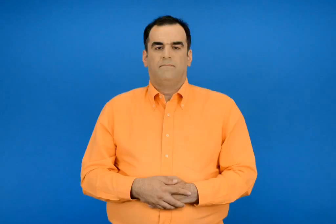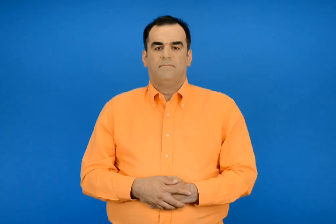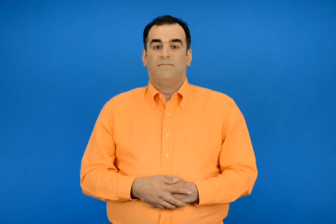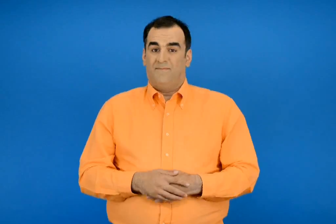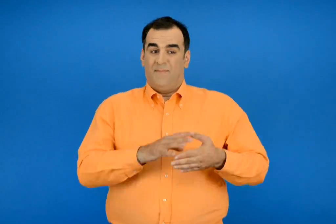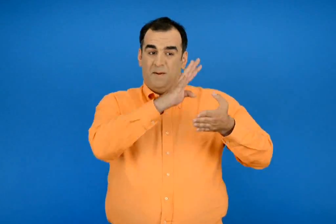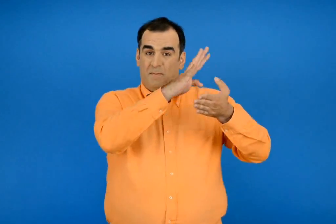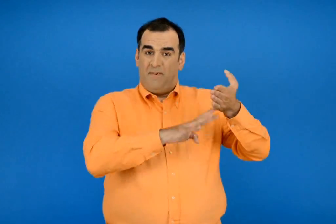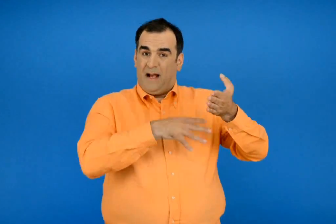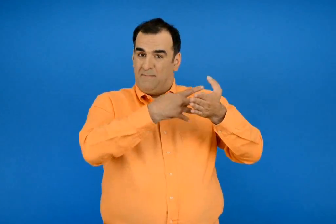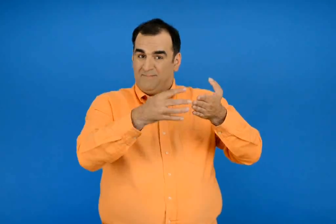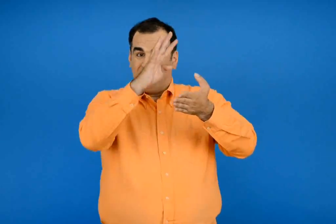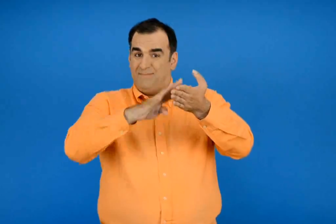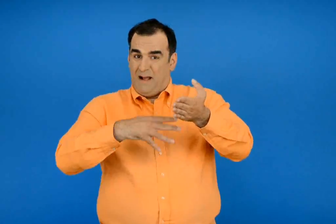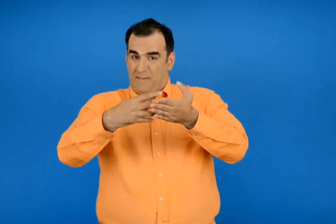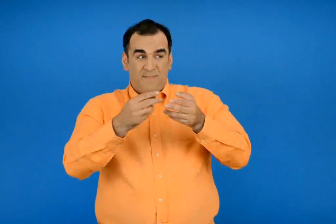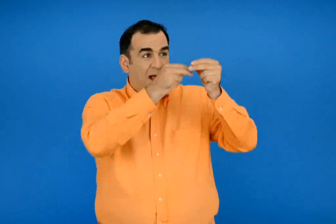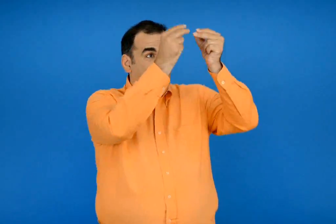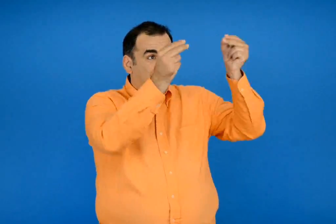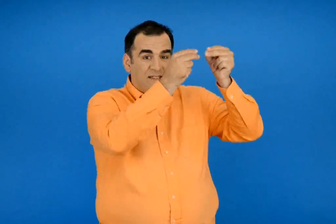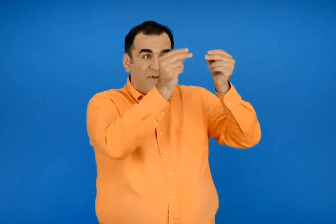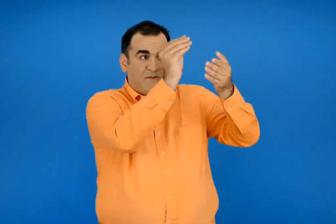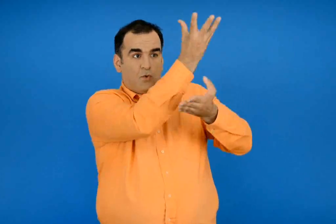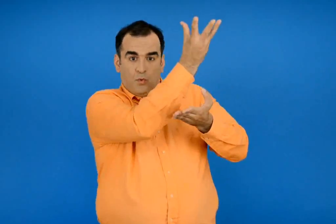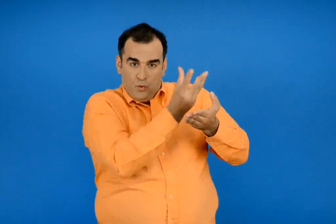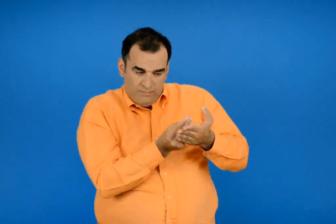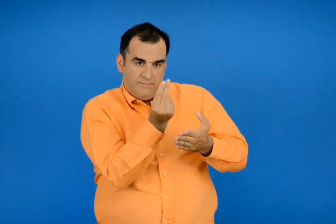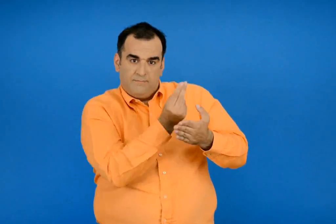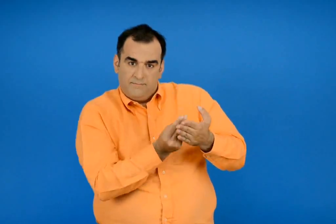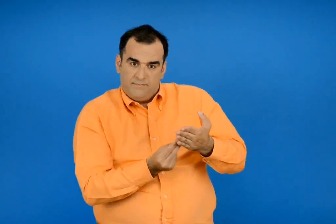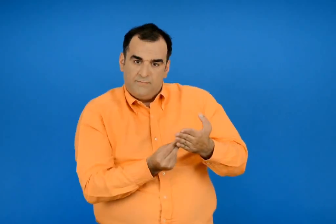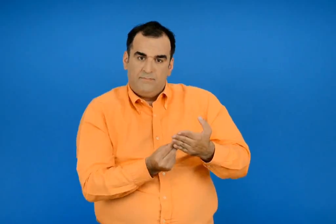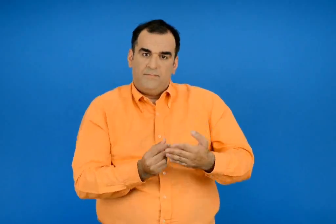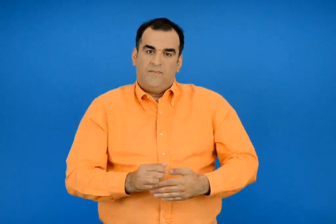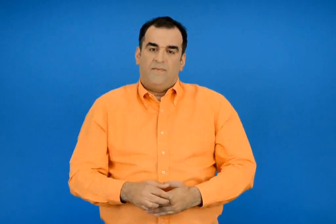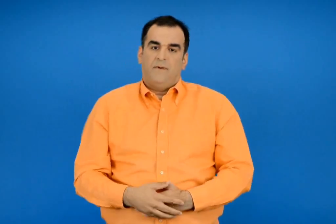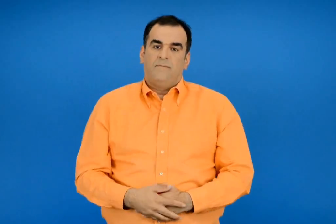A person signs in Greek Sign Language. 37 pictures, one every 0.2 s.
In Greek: ζωγραφίζω στο πλέγμα τα γινόμενα
